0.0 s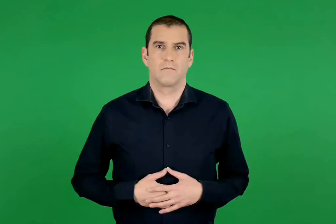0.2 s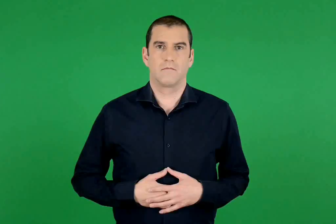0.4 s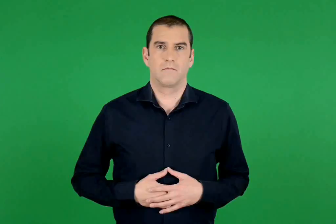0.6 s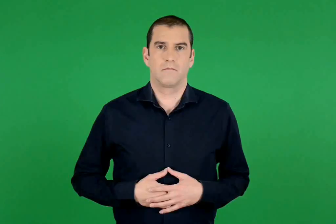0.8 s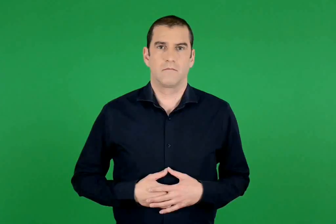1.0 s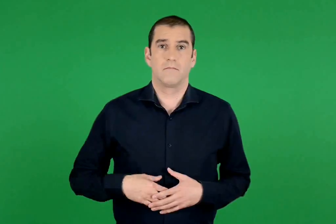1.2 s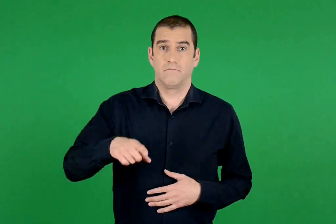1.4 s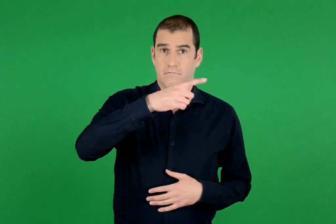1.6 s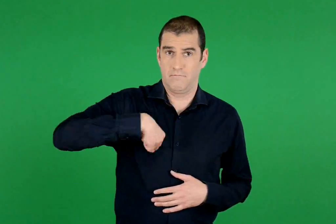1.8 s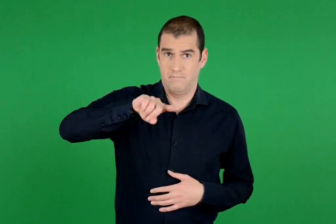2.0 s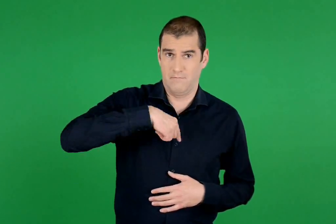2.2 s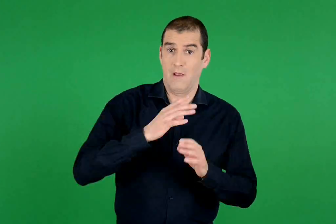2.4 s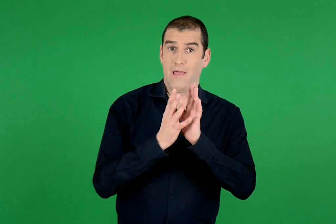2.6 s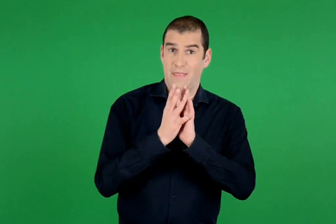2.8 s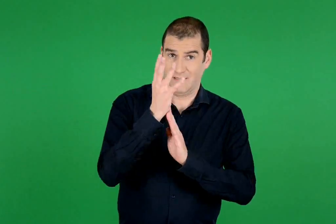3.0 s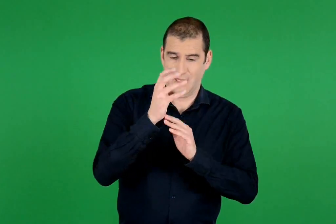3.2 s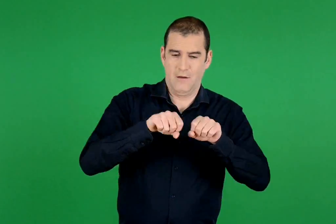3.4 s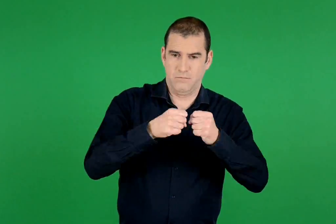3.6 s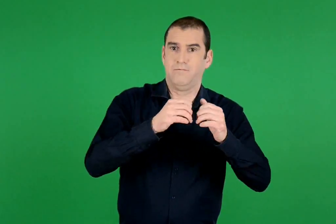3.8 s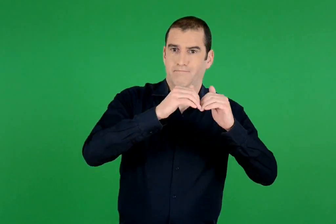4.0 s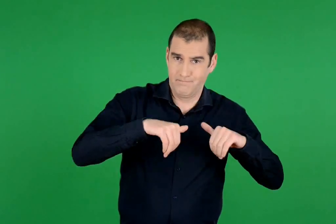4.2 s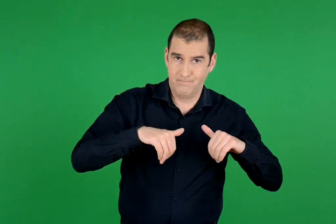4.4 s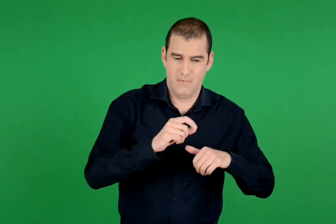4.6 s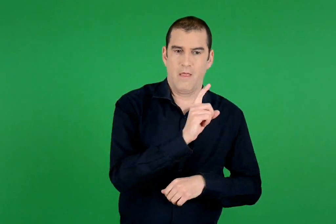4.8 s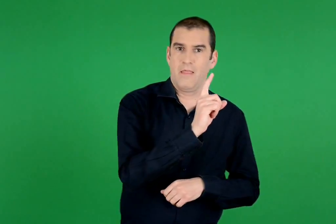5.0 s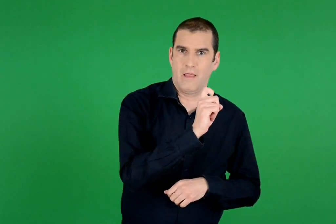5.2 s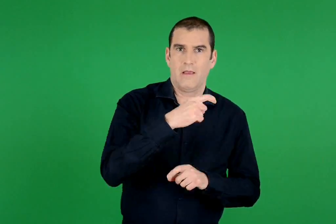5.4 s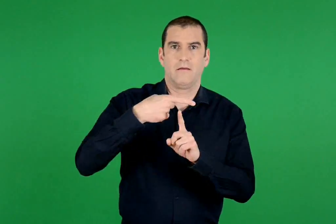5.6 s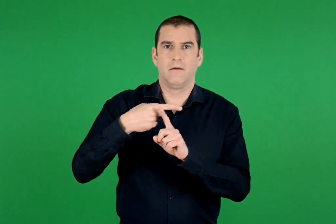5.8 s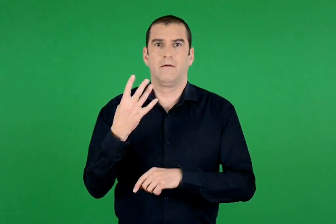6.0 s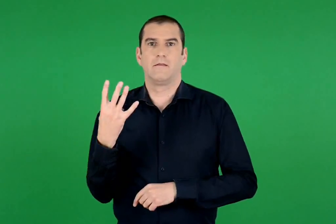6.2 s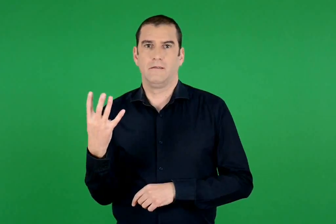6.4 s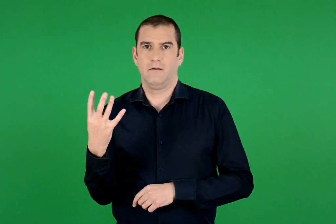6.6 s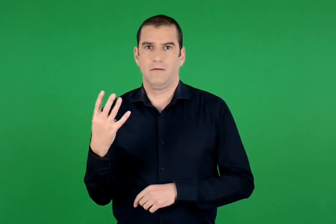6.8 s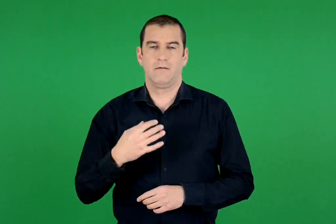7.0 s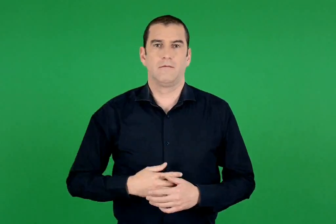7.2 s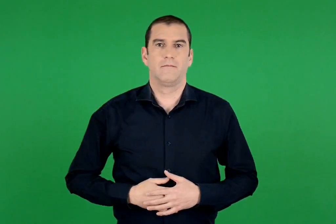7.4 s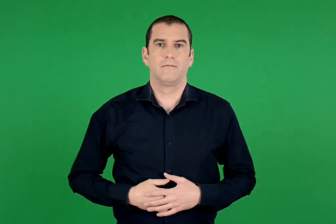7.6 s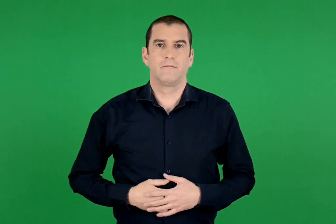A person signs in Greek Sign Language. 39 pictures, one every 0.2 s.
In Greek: χωρίζουμε το 14 , σε 10 + 4
